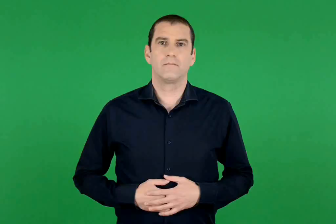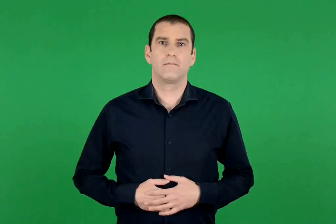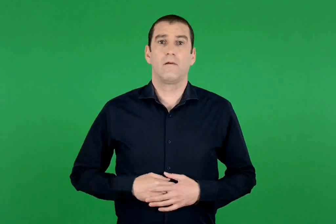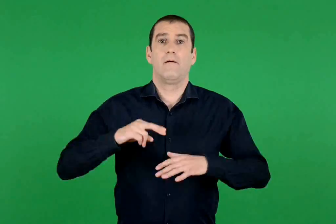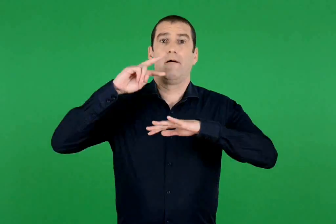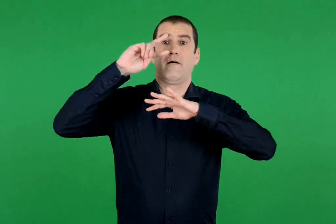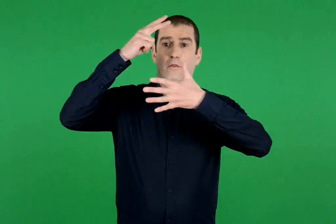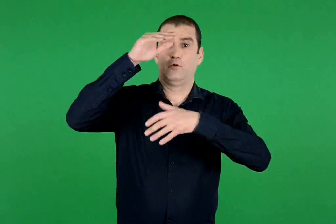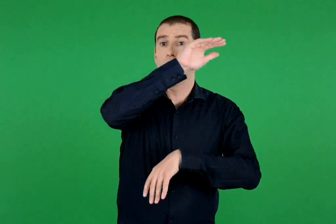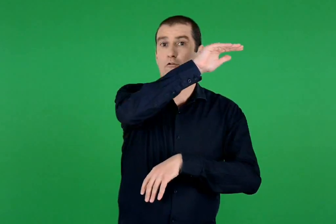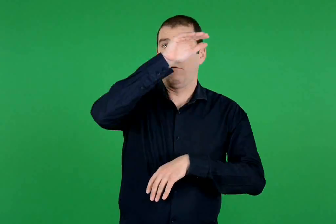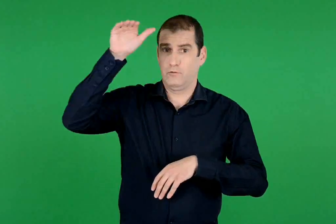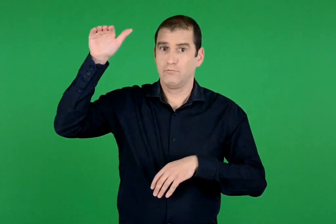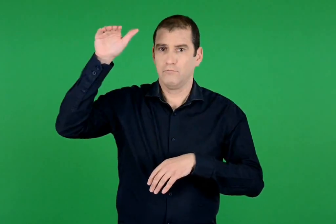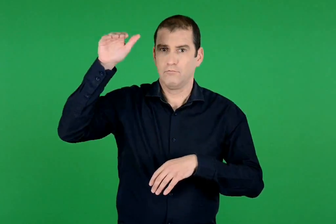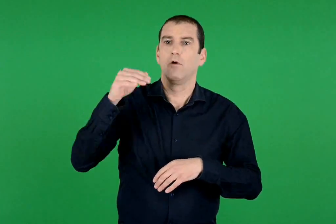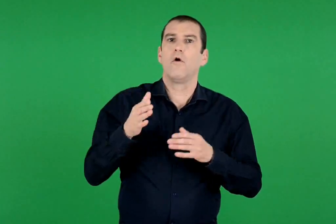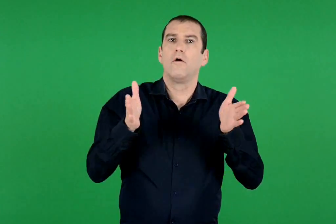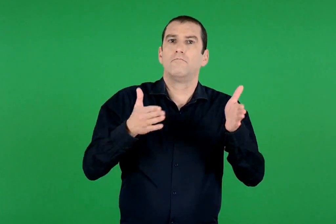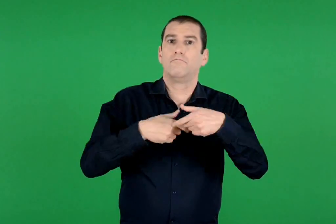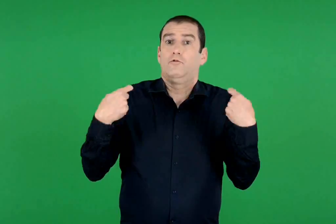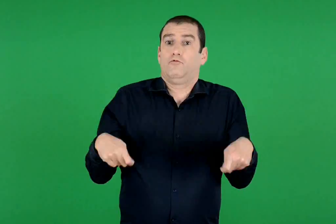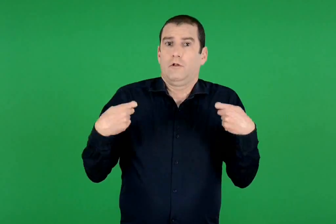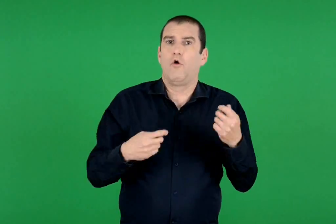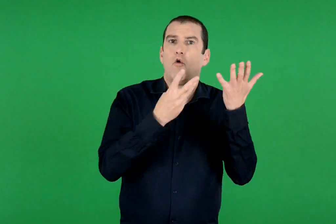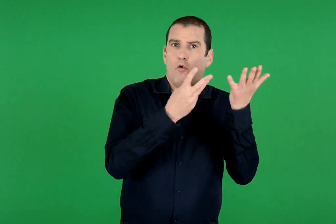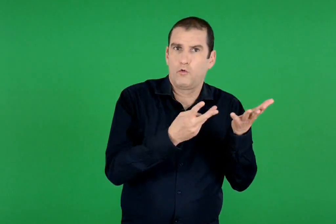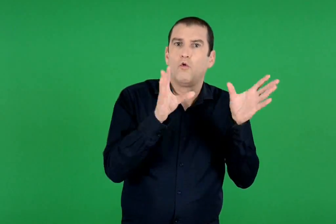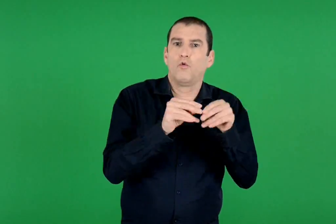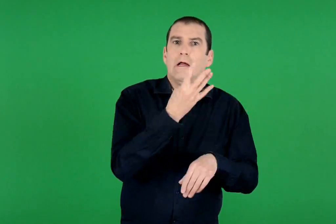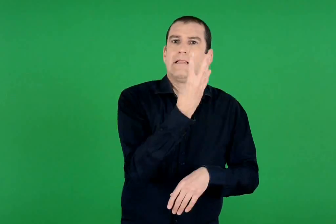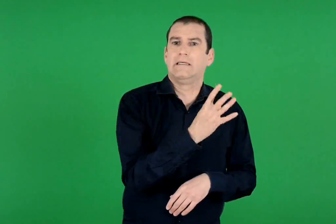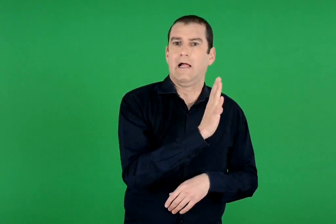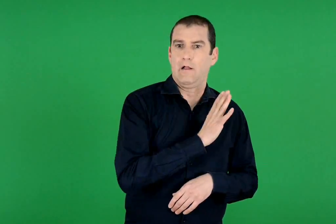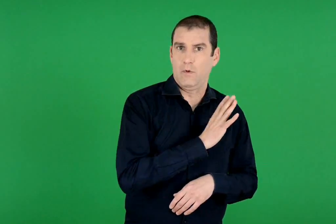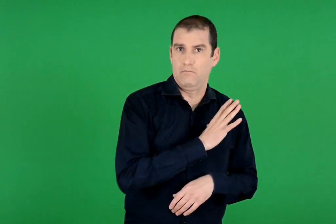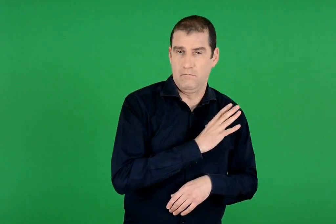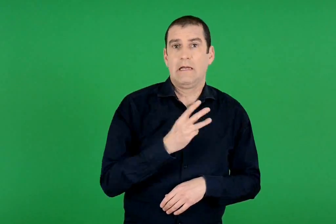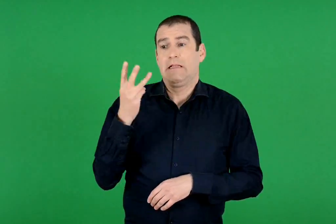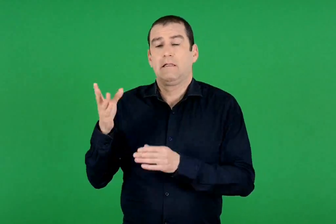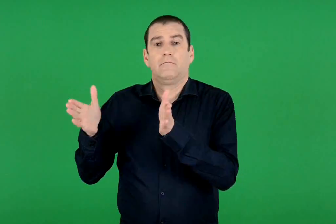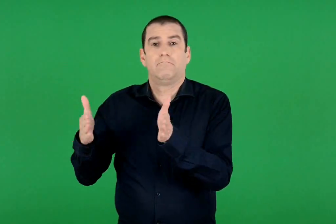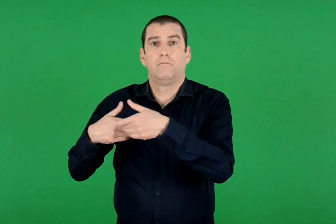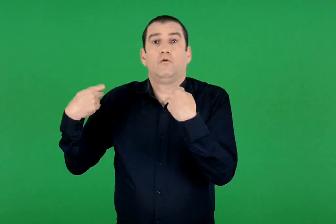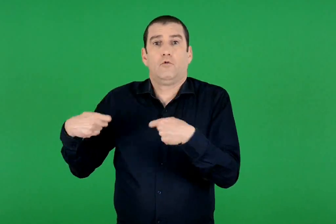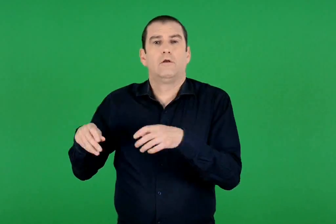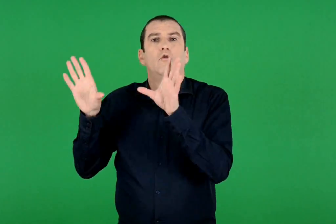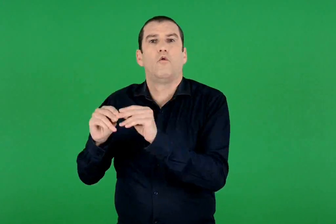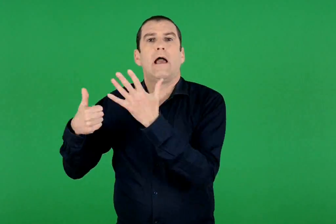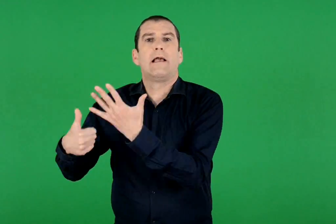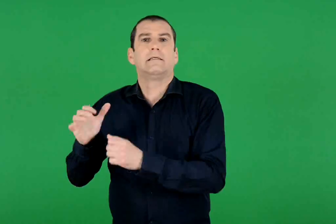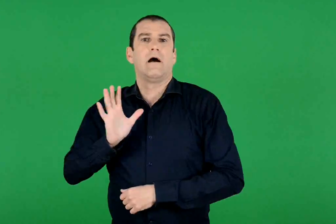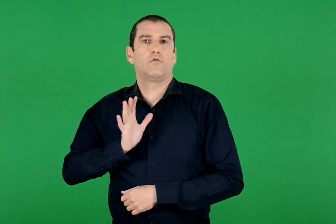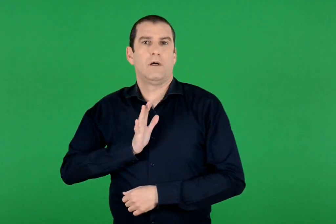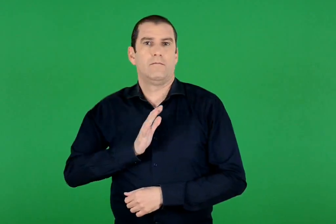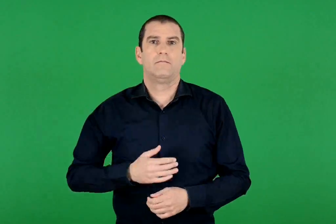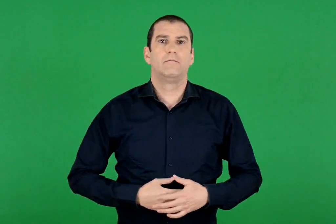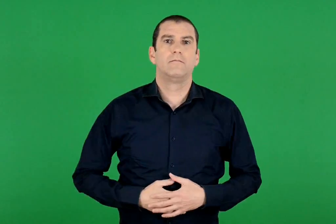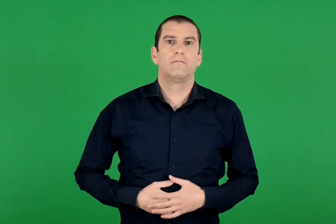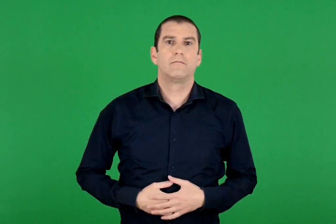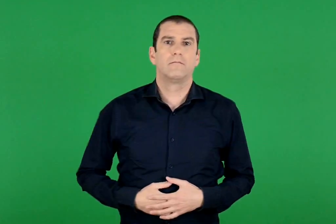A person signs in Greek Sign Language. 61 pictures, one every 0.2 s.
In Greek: ο έβδομος όροφος έχει 8 σουίτες των τεσσάρων ατόμων και 3 σουίτες των έξι ατόμων
